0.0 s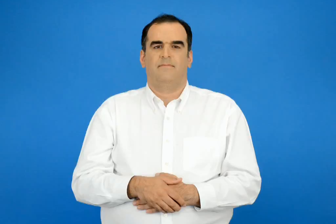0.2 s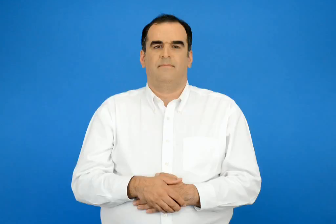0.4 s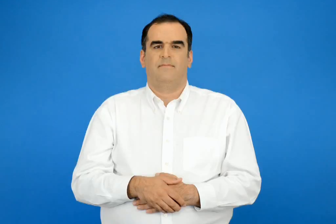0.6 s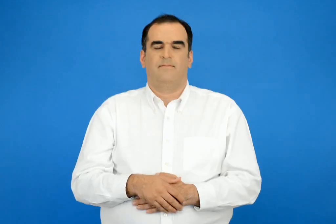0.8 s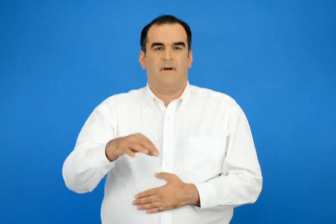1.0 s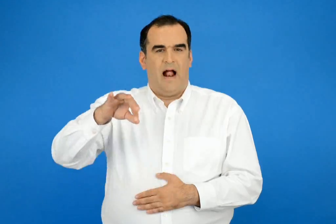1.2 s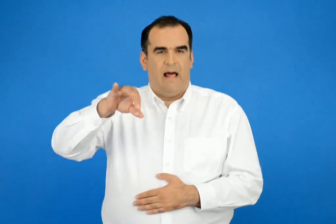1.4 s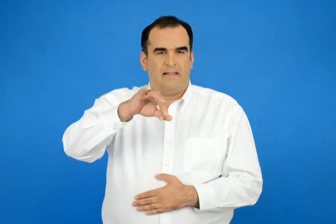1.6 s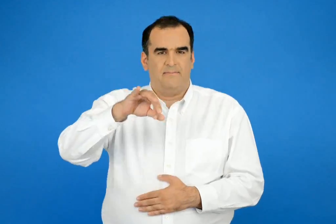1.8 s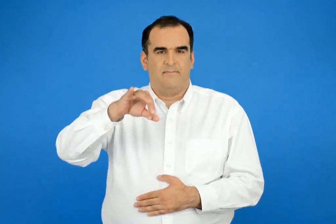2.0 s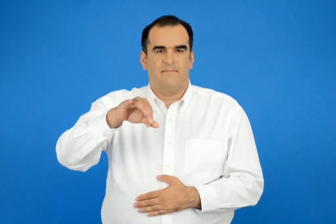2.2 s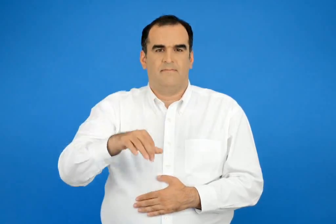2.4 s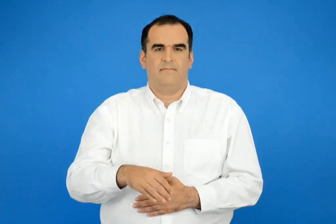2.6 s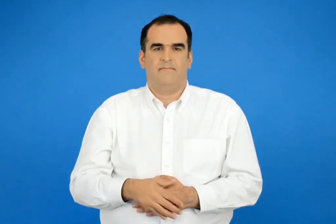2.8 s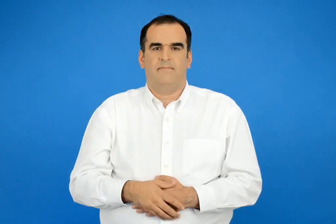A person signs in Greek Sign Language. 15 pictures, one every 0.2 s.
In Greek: αλάτι
